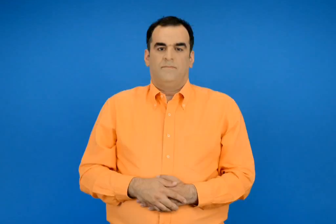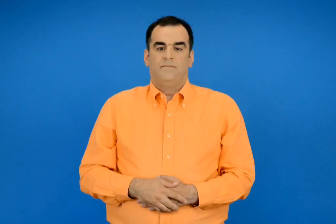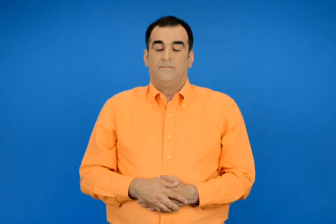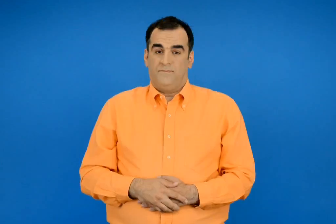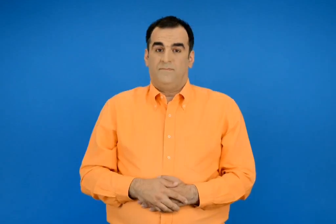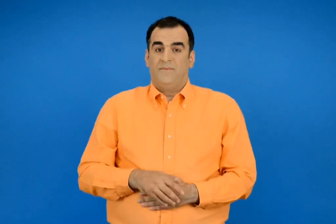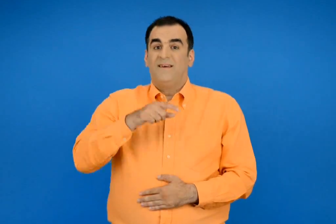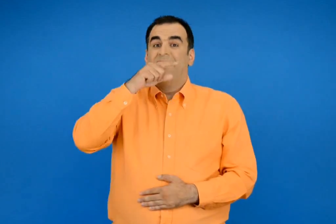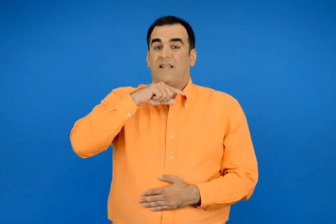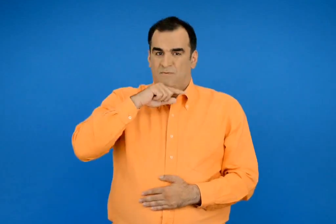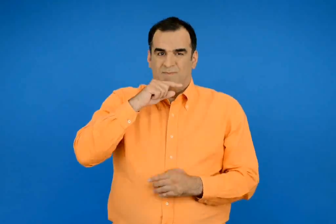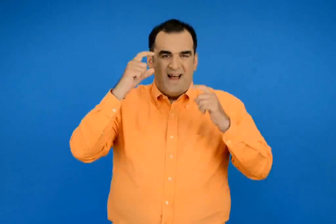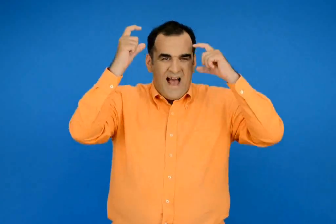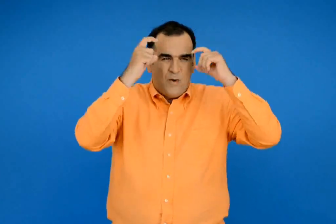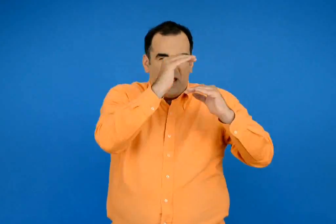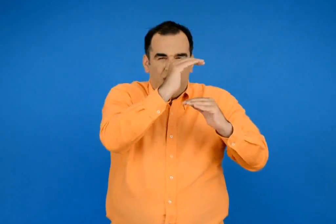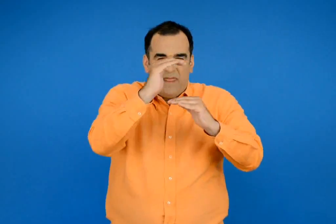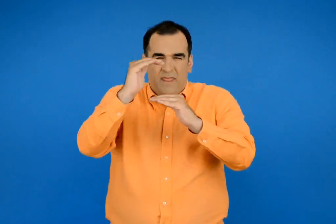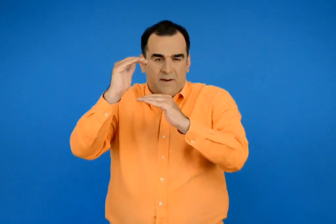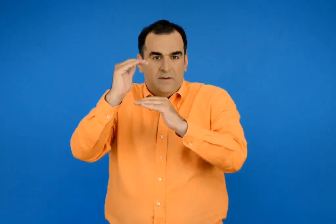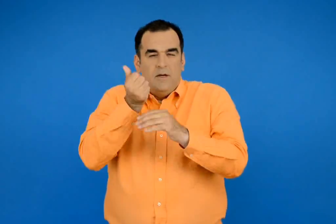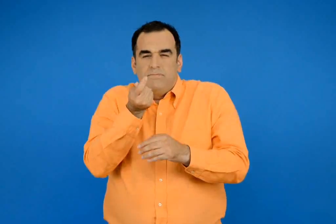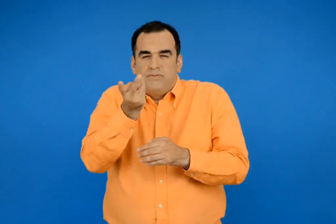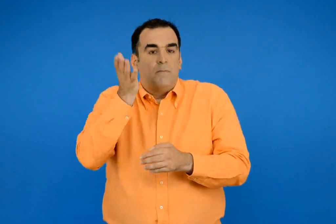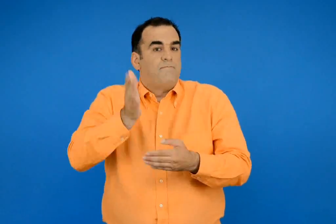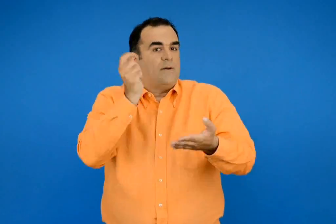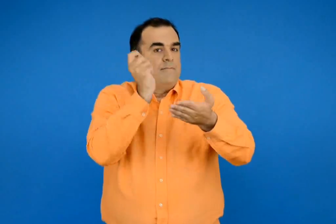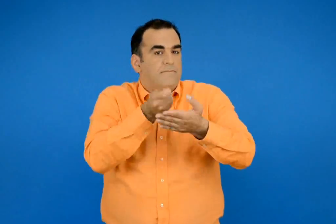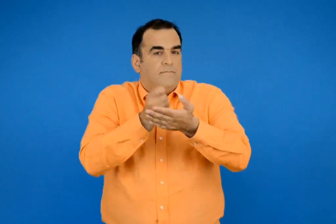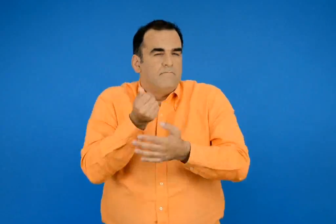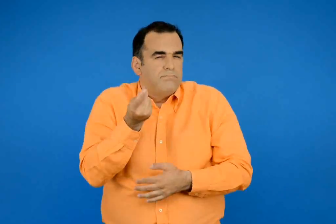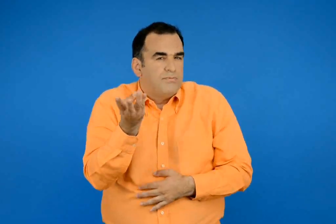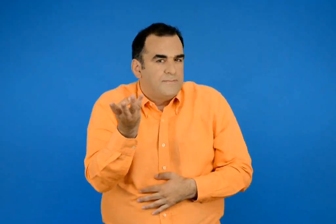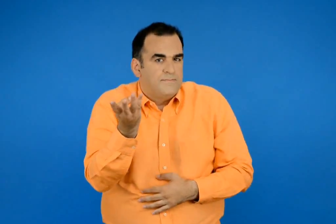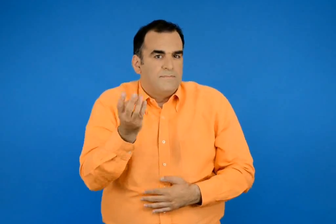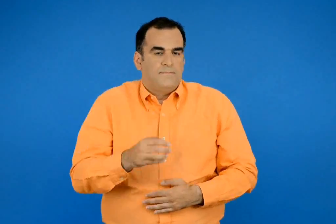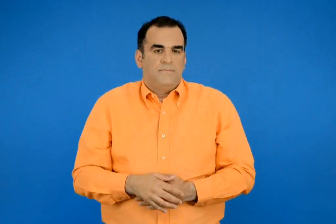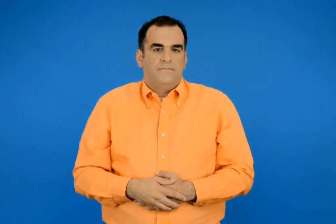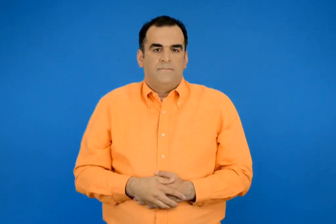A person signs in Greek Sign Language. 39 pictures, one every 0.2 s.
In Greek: πόσα αρκουδάκια μπορεί να αγοράσει ο τάσος ;
